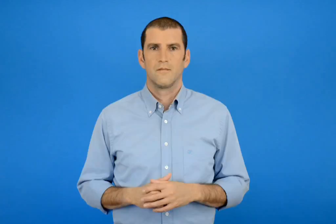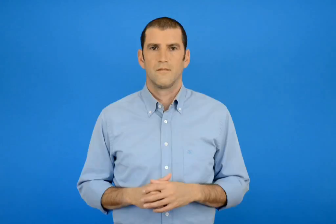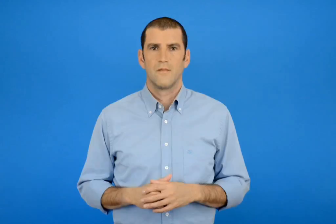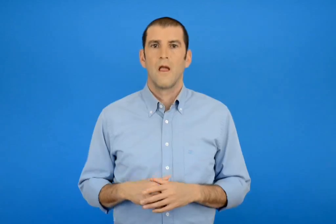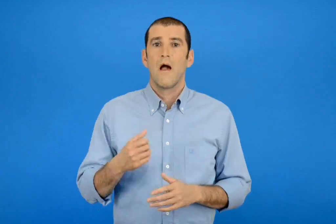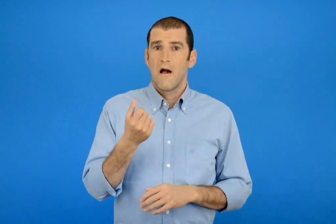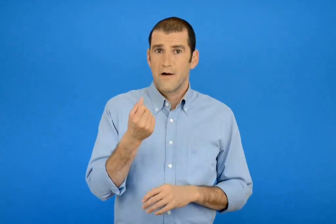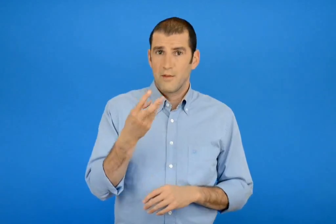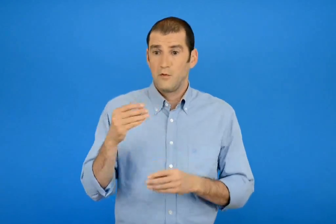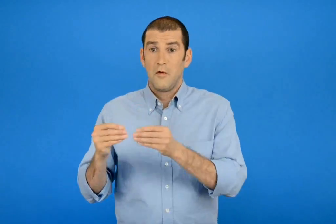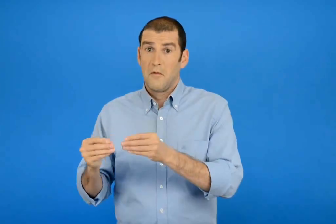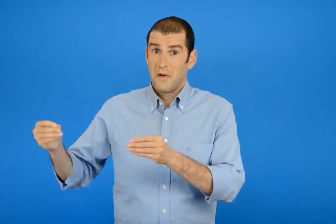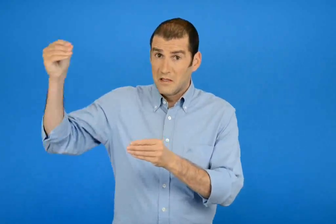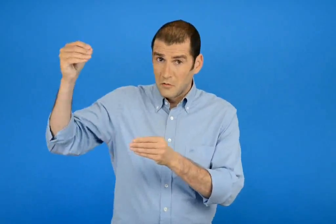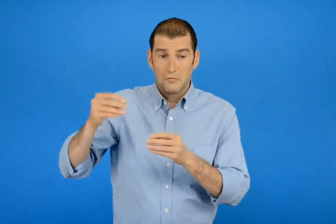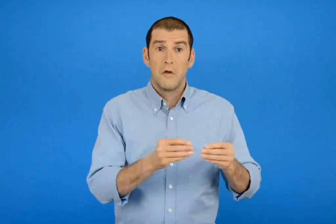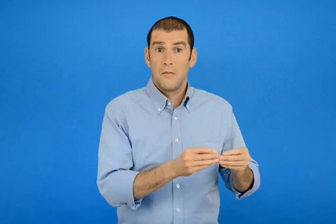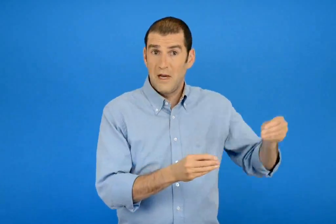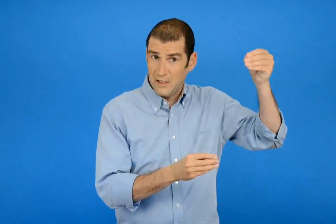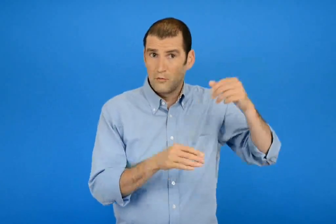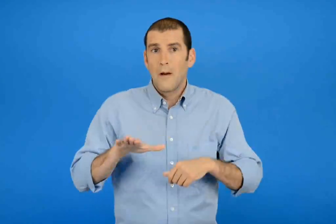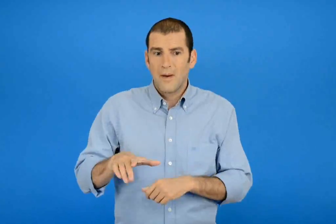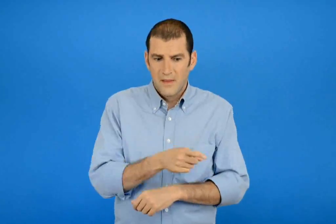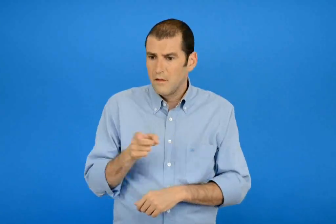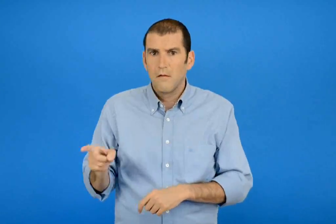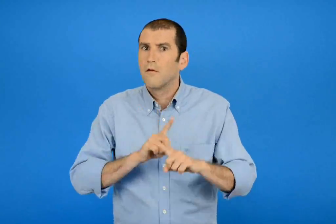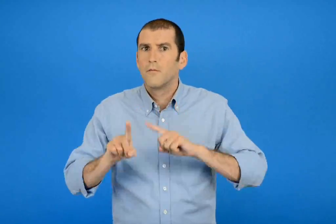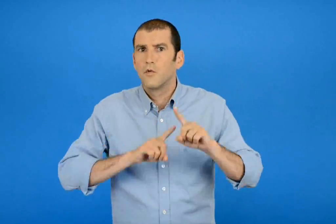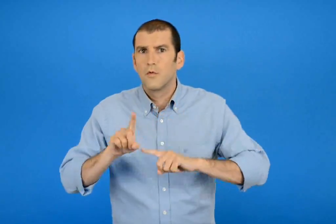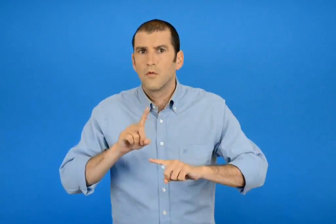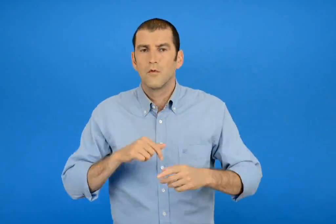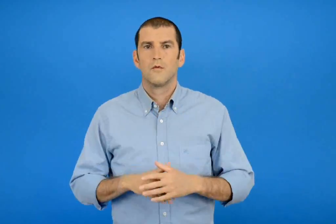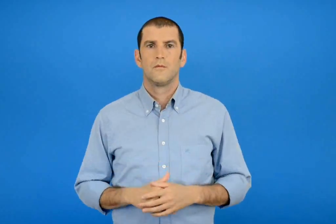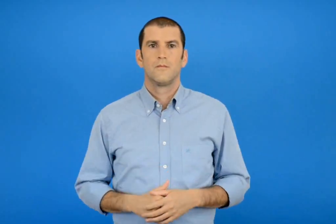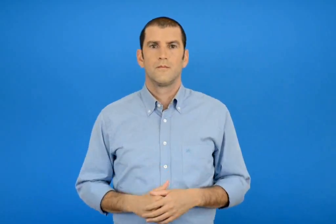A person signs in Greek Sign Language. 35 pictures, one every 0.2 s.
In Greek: ποιό παιδί έφτιαξε τον μεγαλύτερο αριθμό ;
